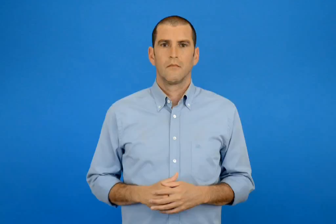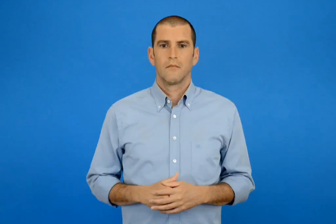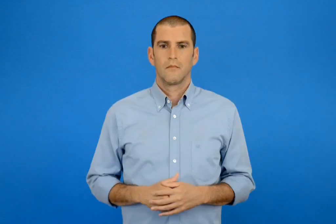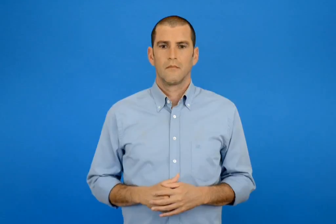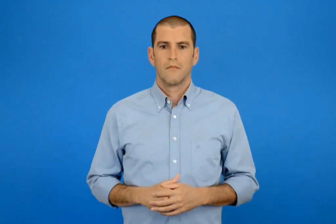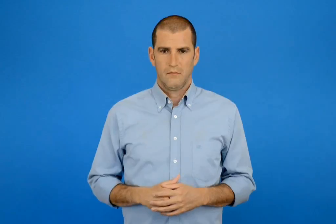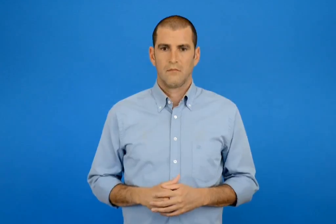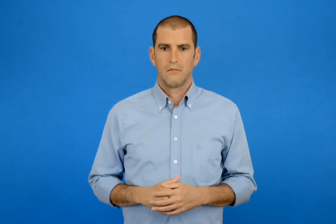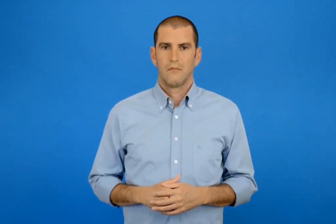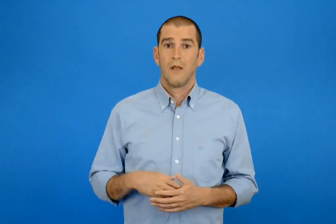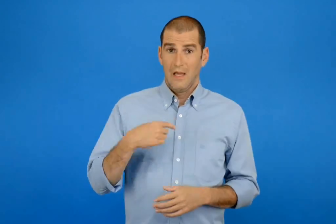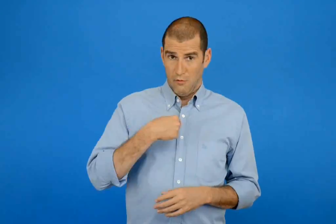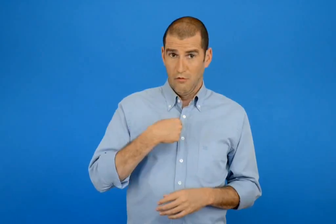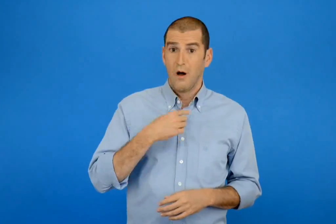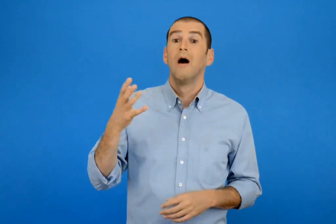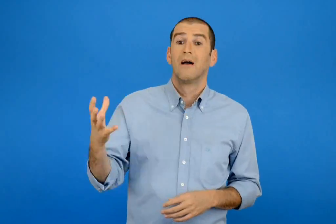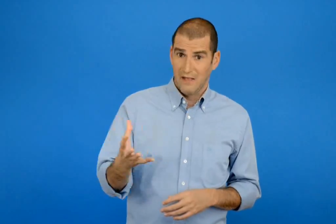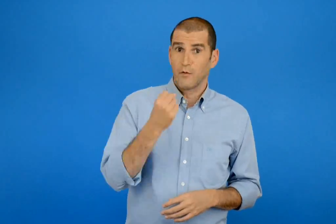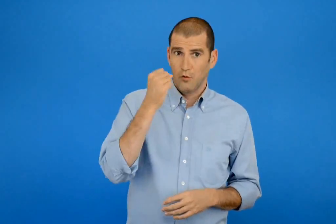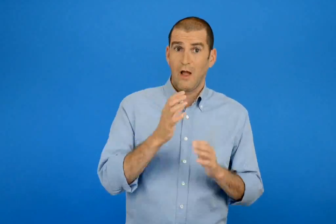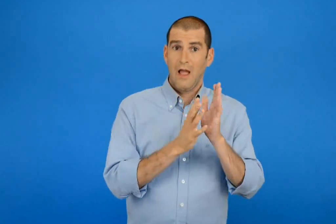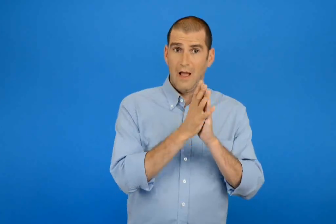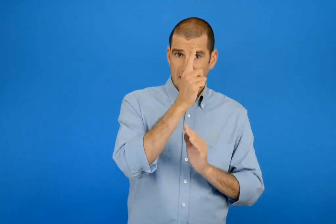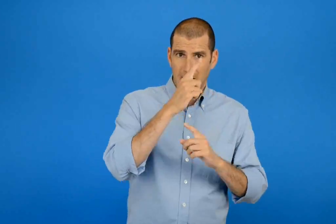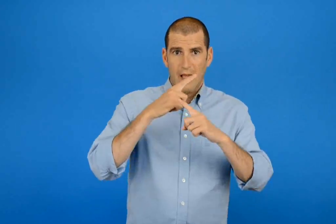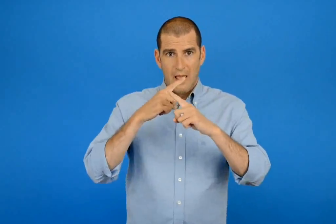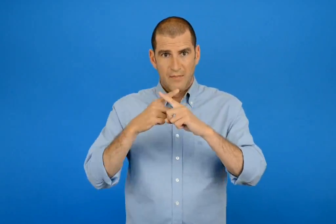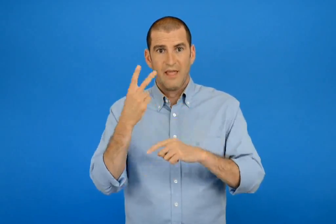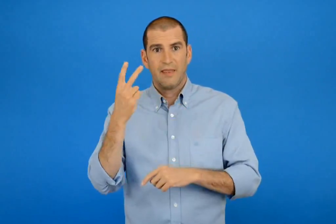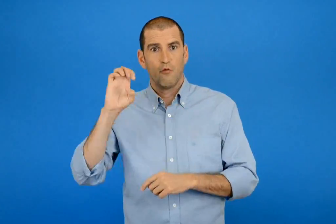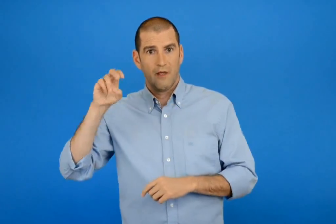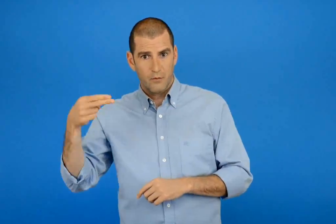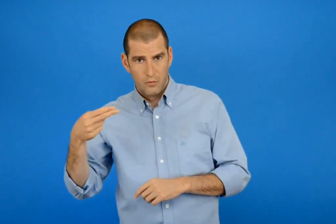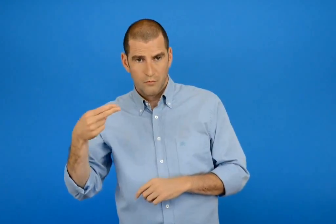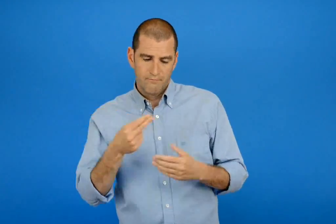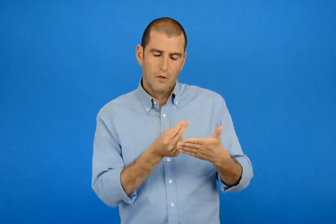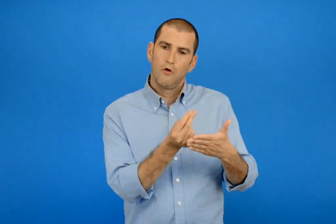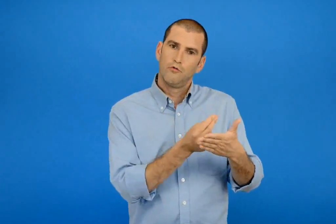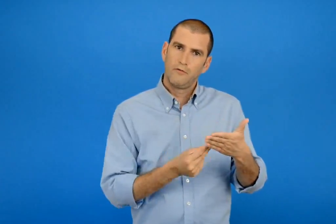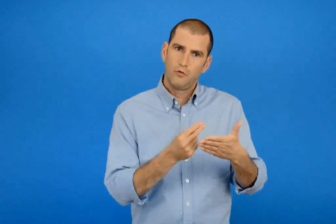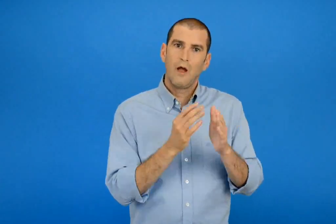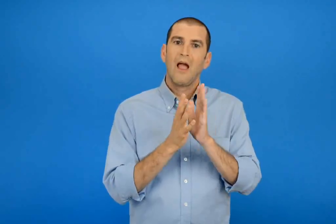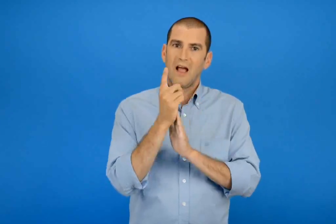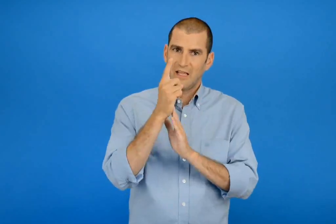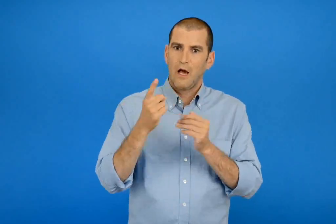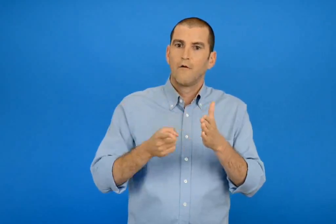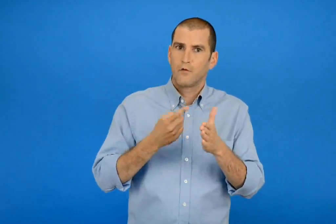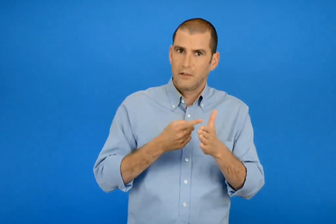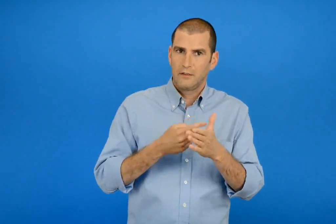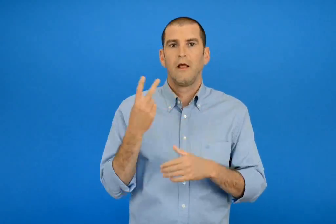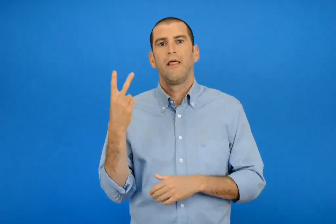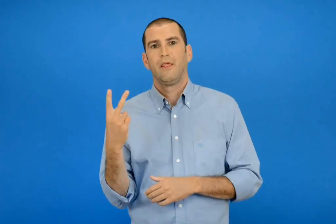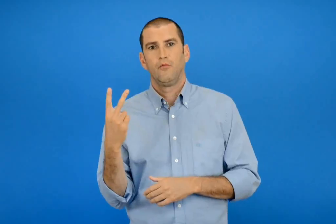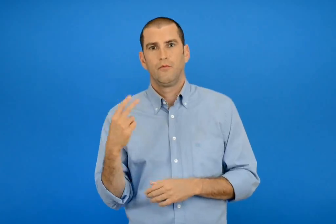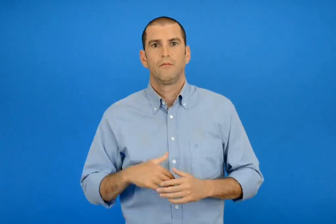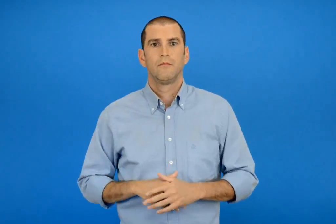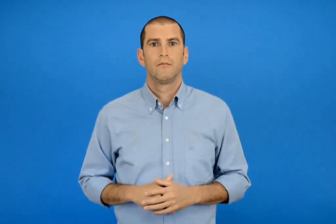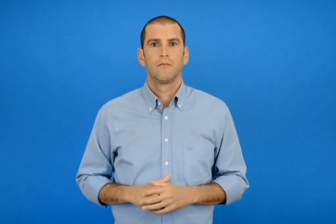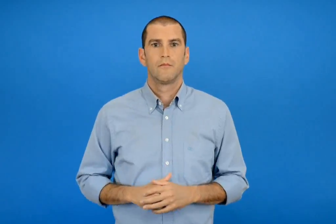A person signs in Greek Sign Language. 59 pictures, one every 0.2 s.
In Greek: εγώ για να βρω 11 χ 2 € ζωγραφίζω 11 φορές το 2
